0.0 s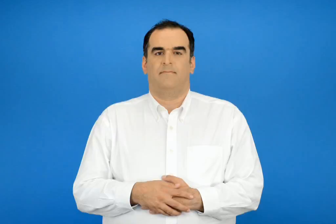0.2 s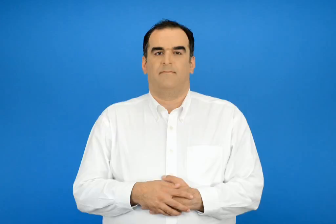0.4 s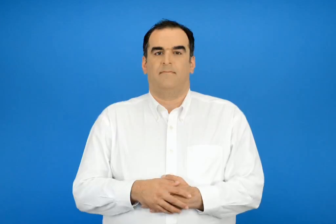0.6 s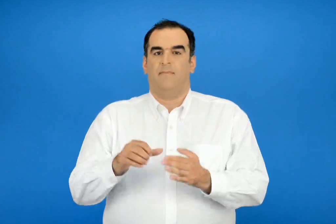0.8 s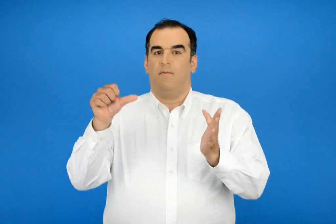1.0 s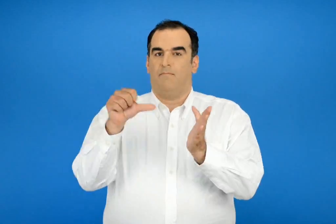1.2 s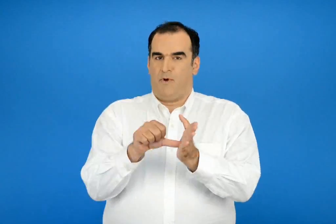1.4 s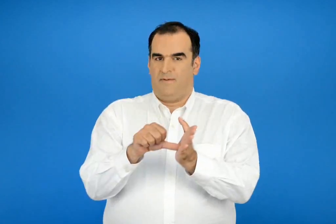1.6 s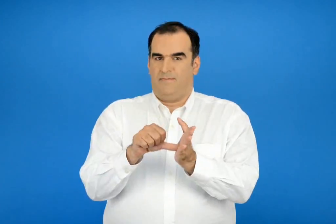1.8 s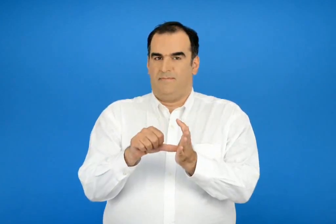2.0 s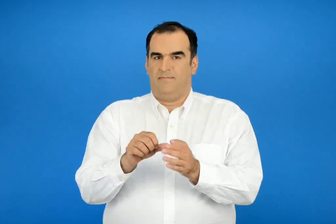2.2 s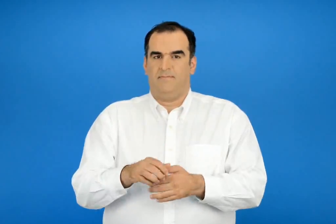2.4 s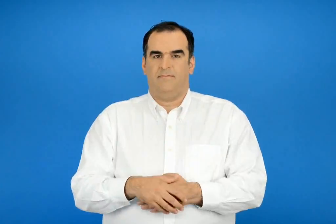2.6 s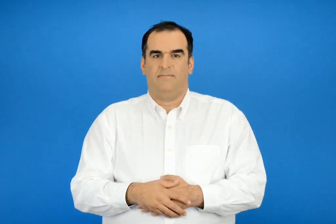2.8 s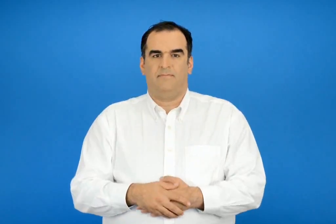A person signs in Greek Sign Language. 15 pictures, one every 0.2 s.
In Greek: πόλη
